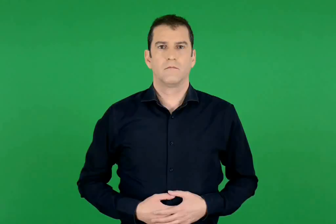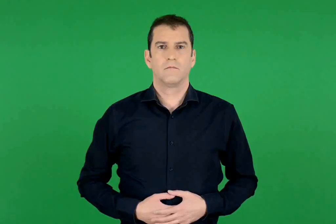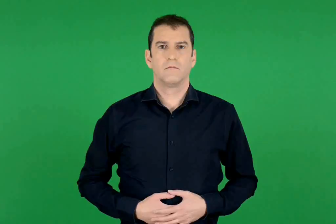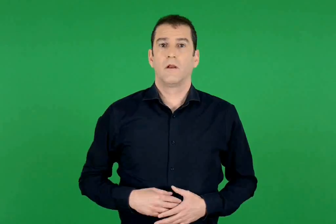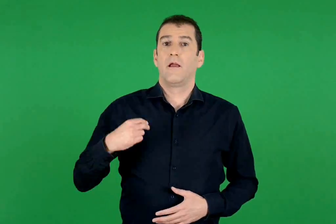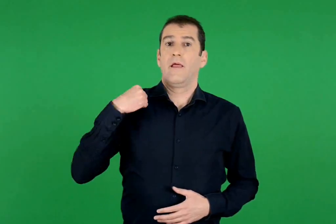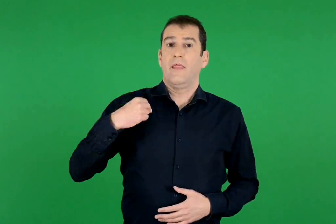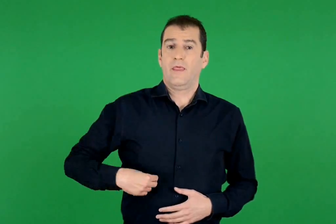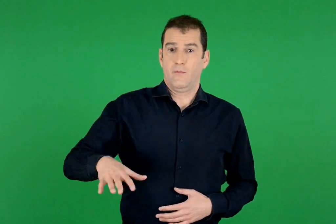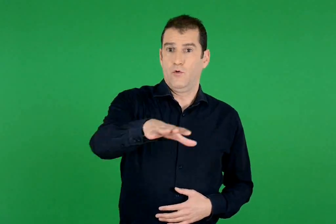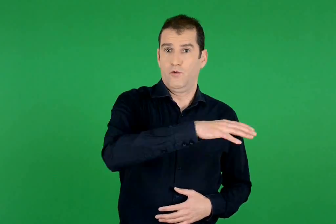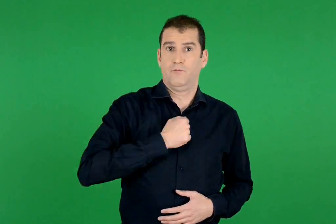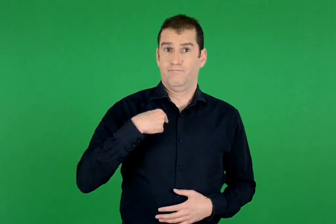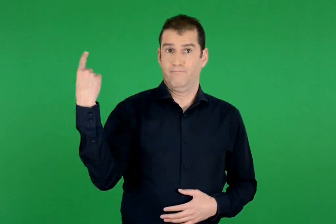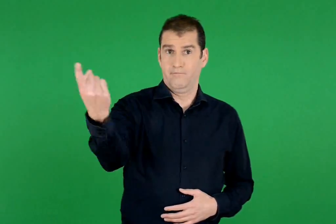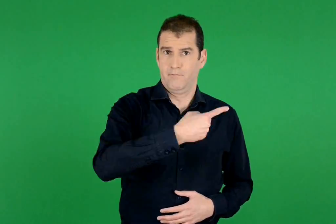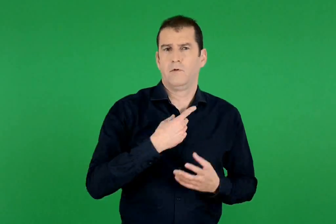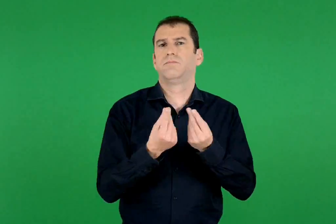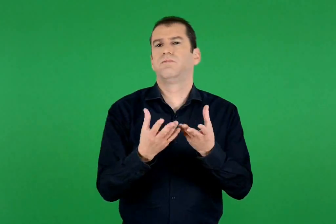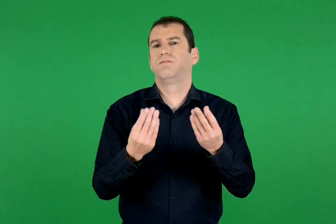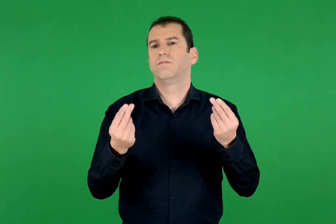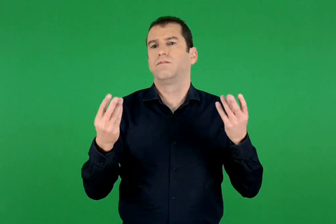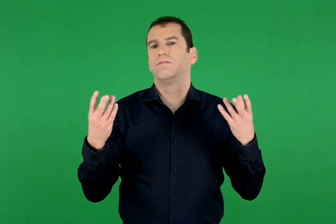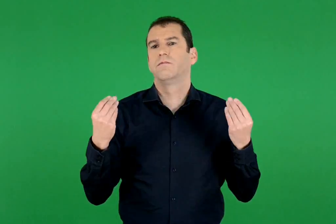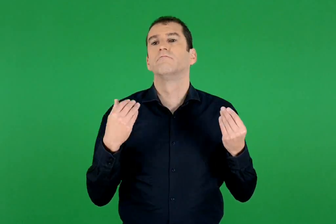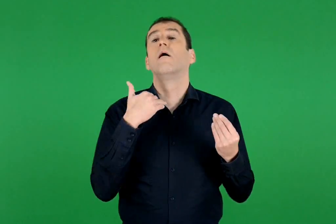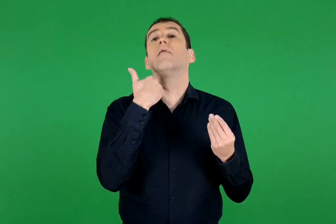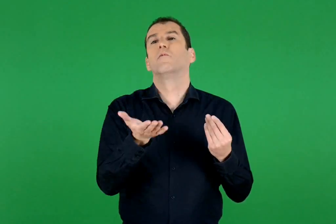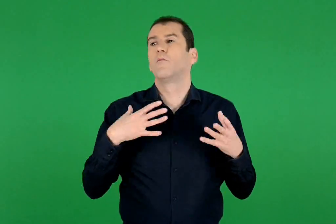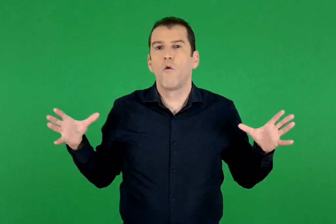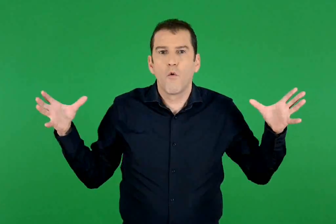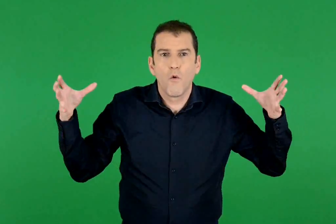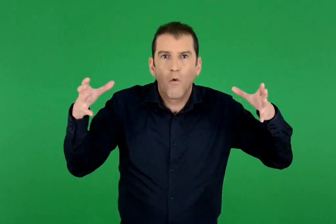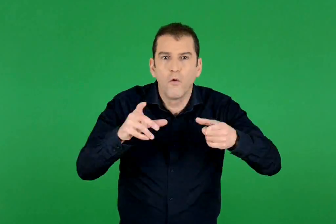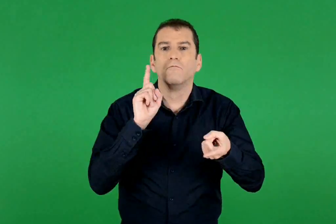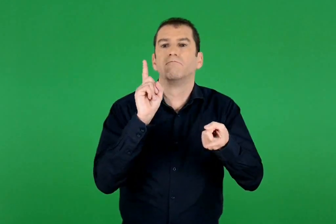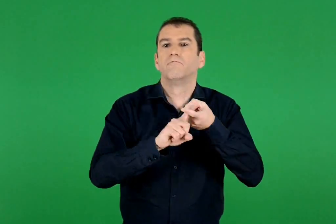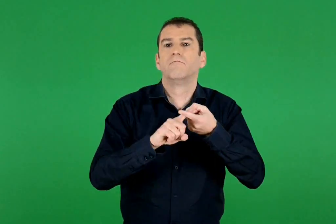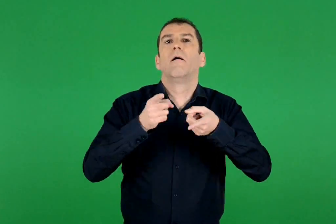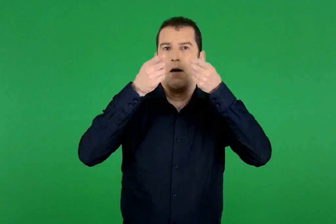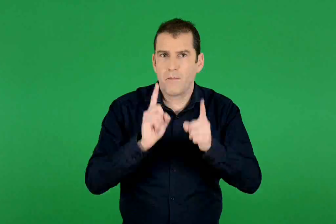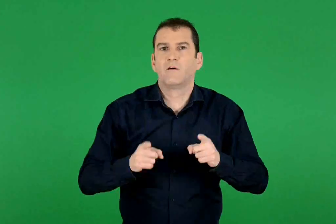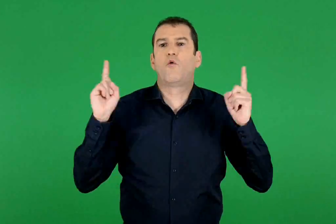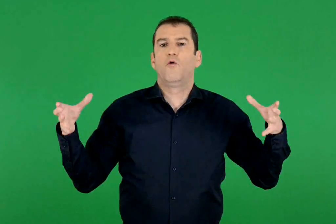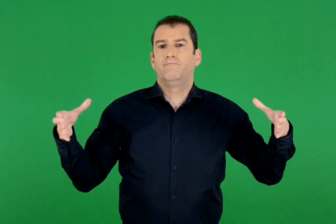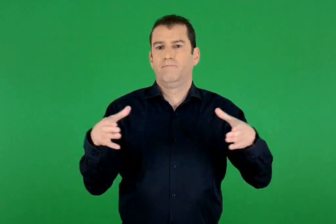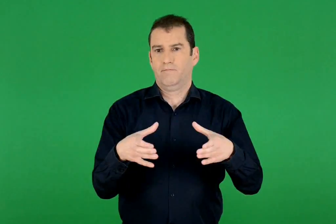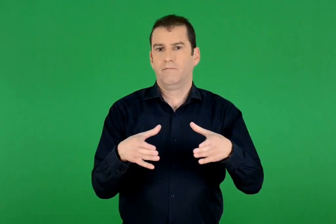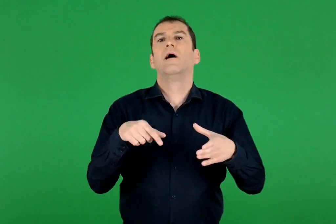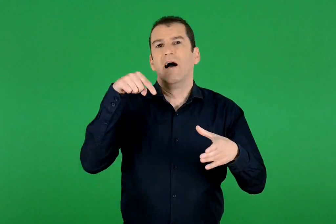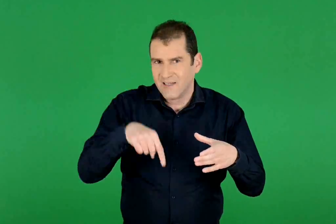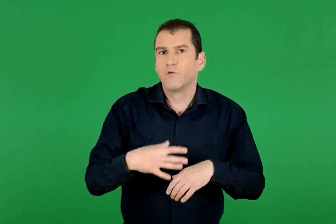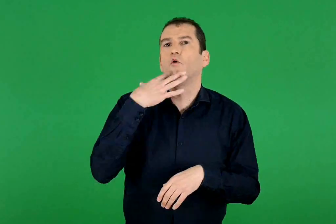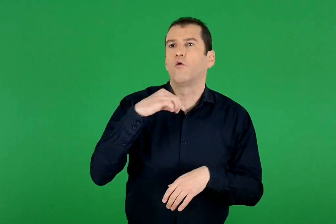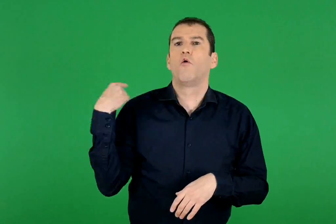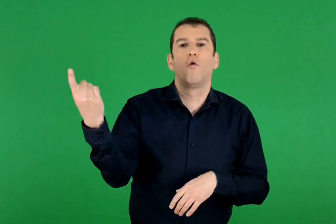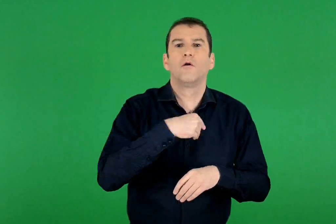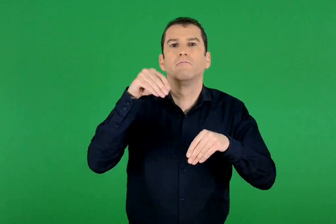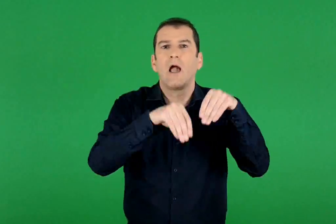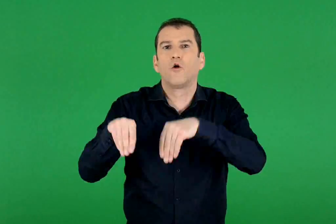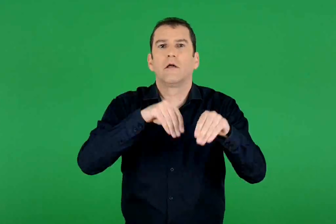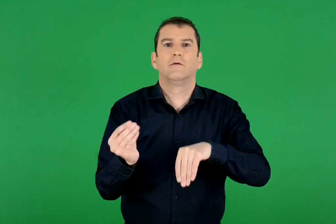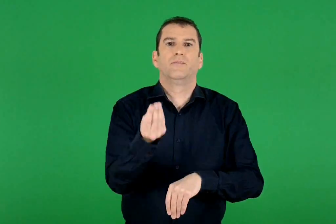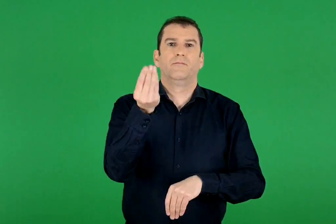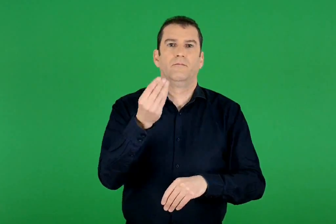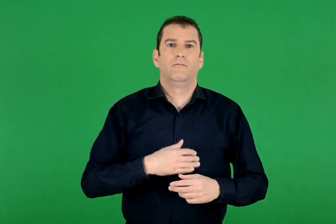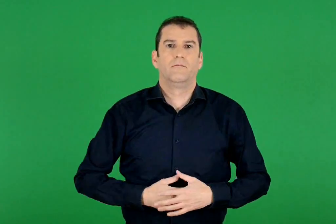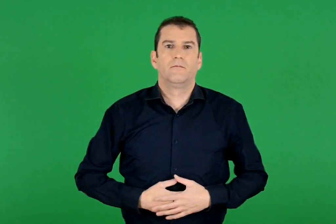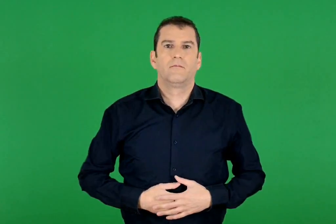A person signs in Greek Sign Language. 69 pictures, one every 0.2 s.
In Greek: στον δήμο μας είμαστε πολλοί. δεν μπορούμε όμως να συναντιόμαστε για να αποφασίζουμε όλοι μαζί. για αυτό γίνονται εκλογές
